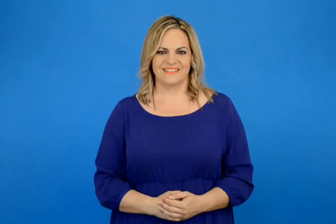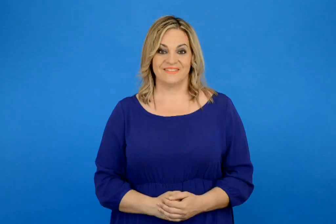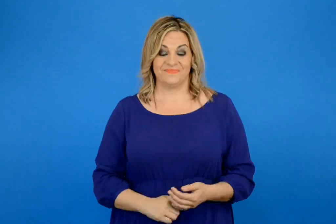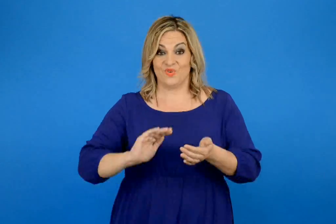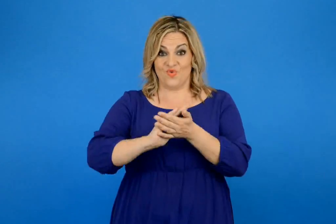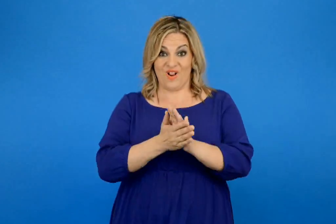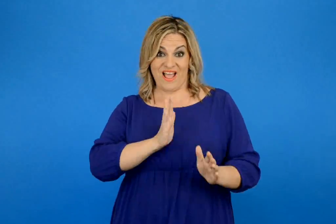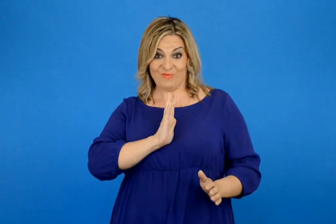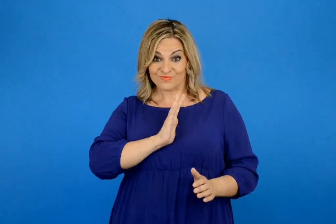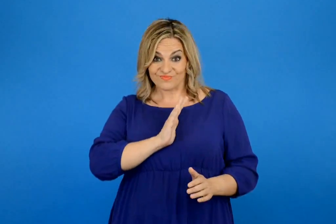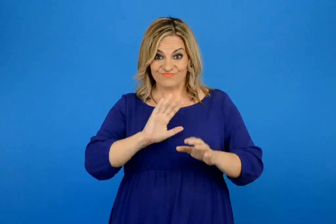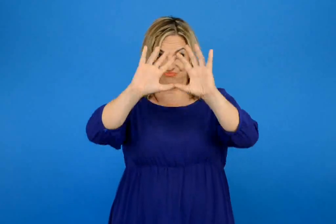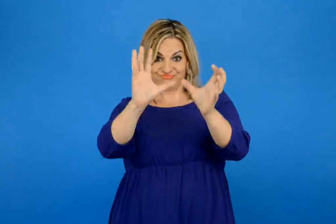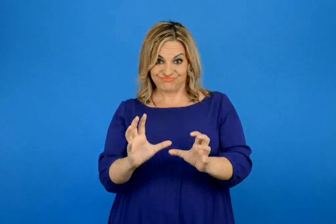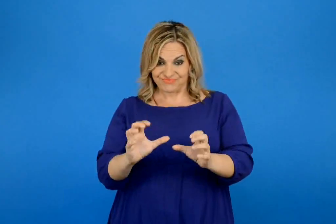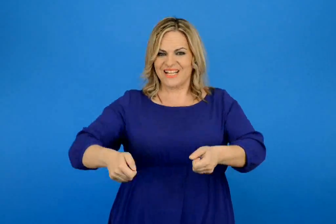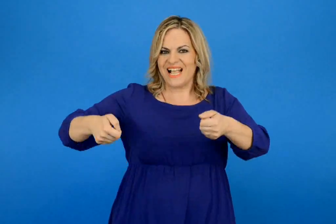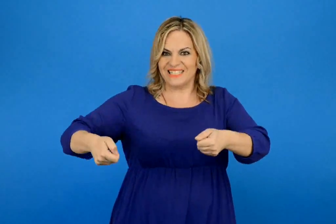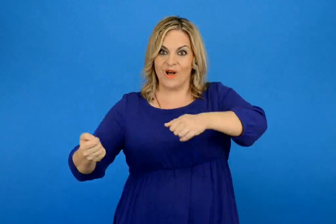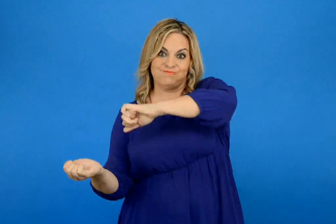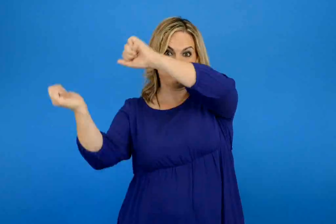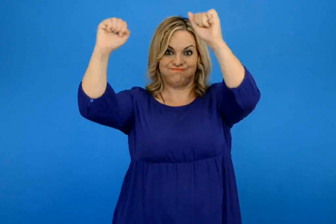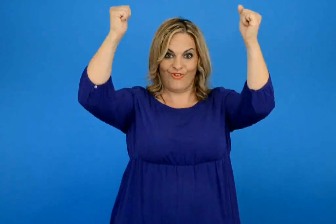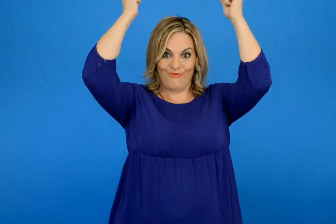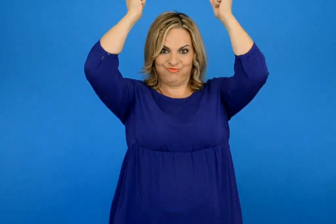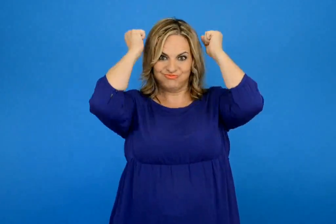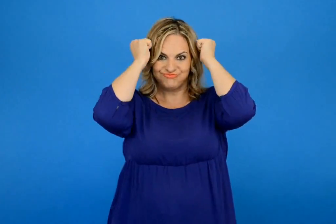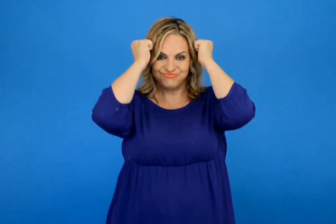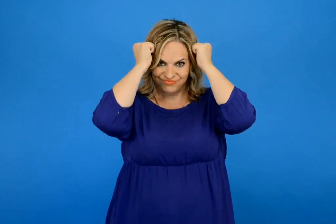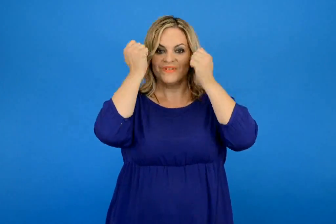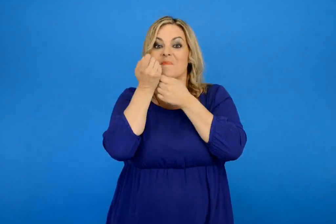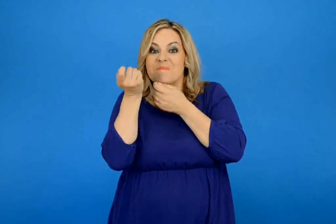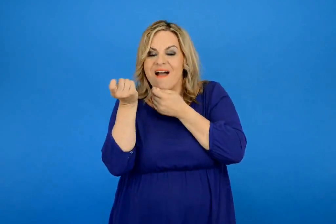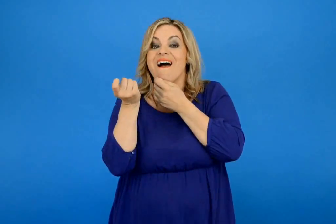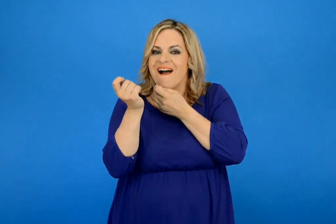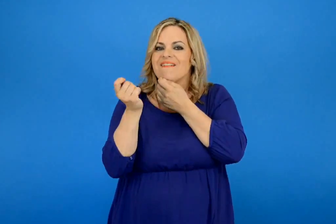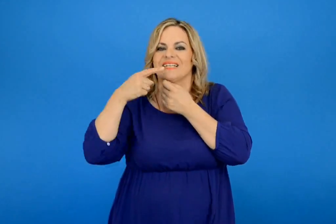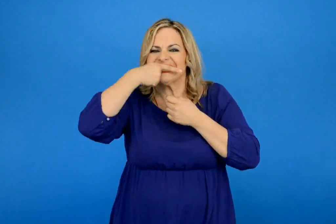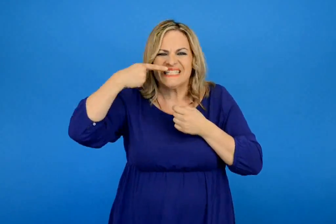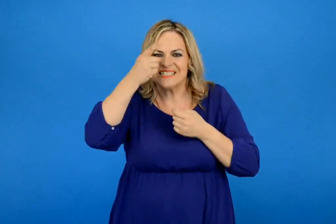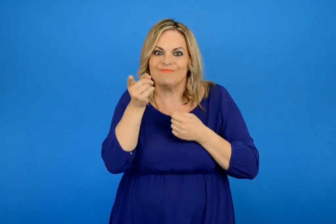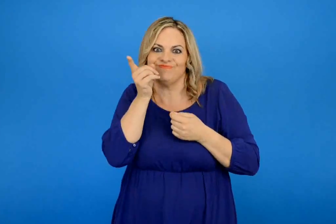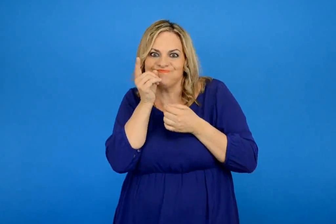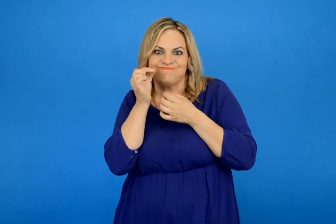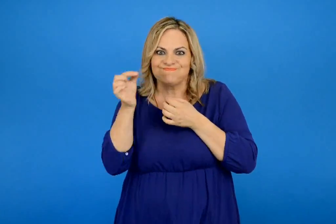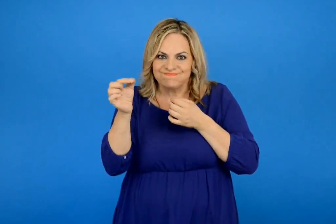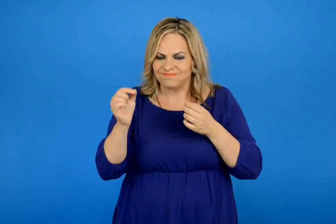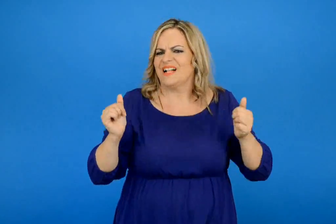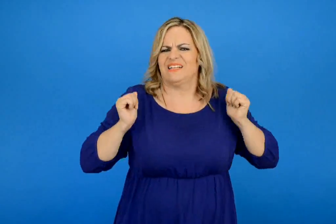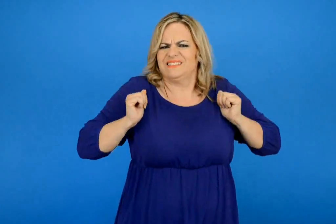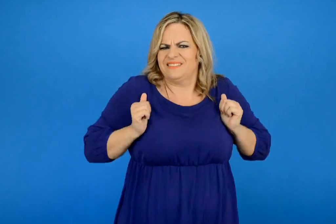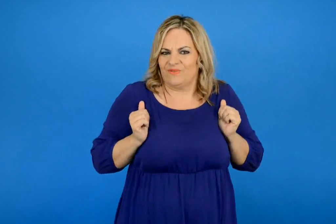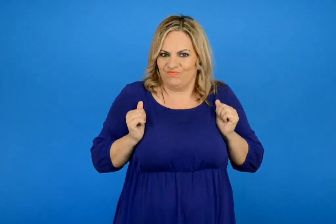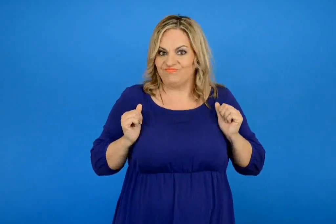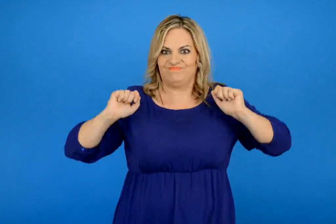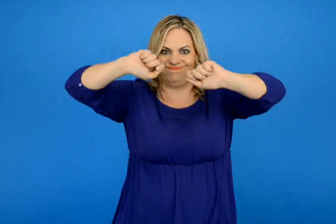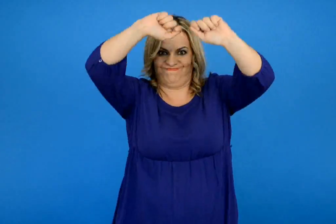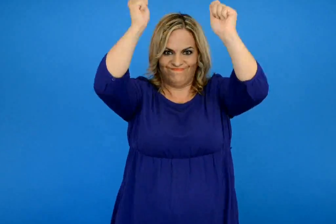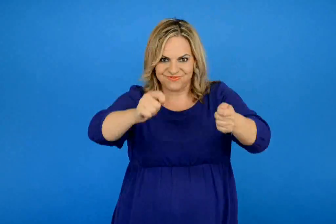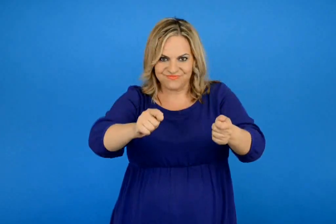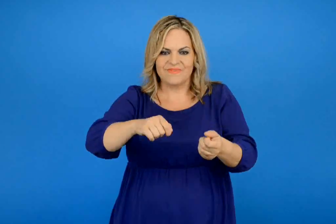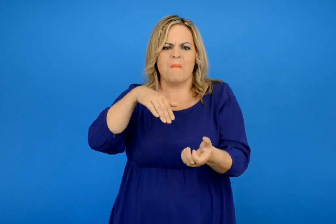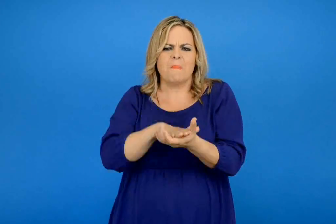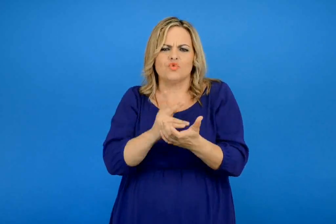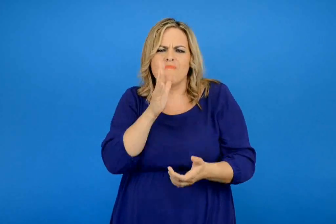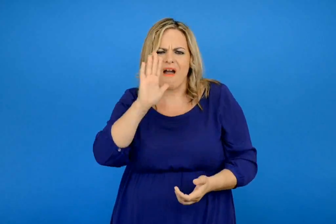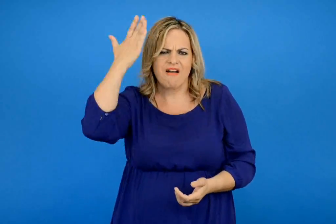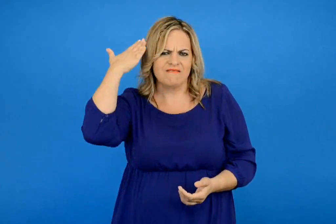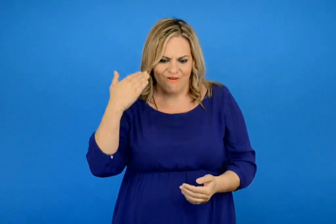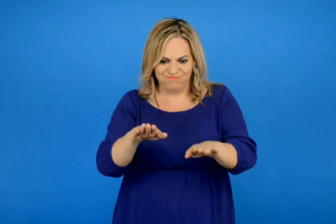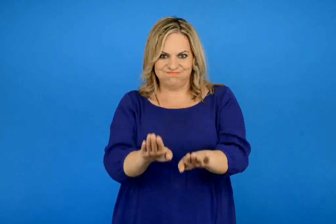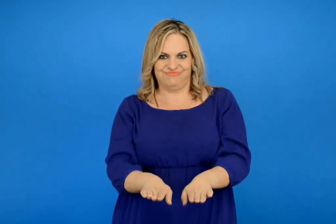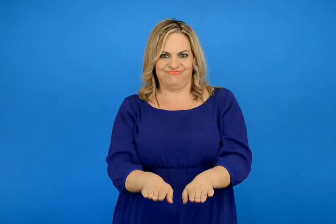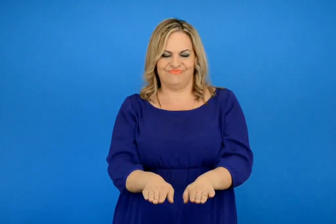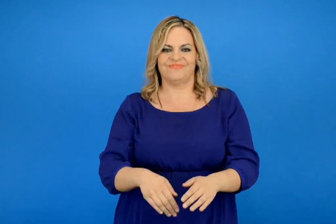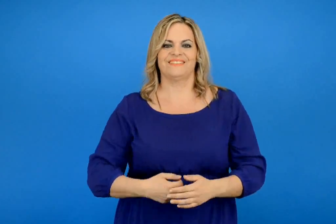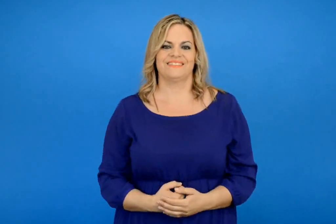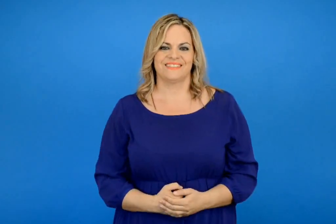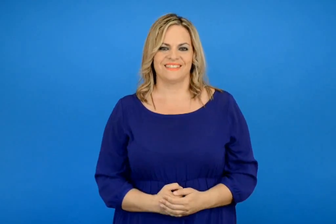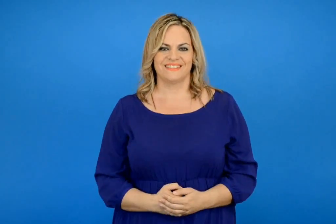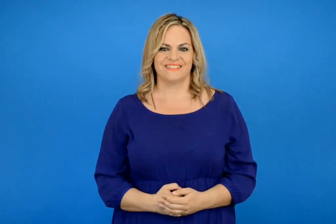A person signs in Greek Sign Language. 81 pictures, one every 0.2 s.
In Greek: του έβαλαν μια κατσαρόλα για καπέλο και μια οδοντόβουρτσα για πίπα του φορέσαν ένα τσουβάλι και δυο παλιά παπούτσια
